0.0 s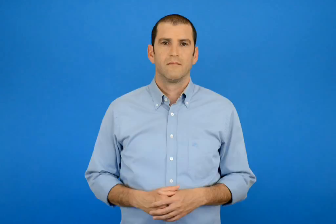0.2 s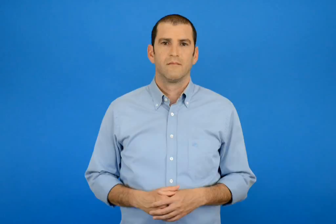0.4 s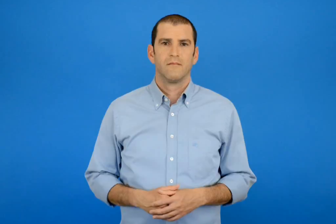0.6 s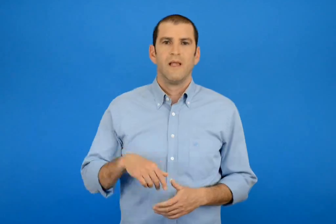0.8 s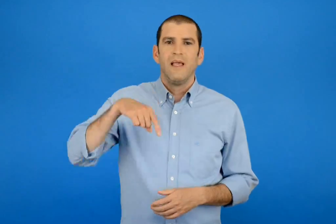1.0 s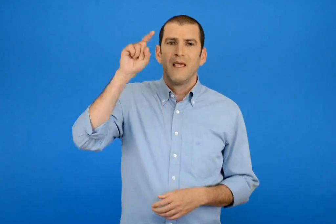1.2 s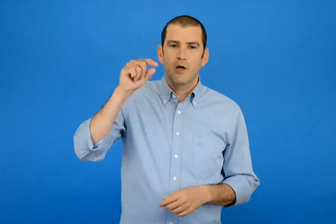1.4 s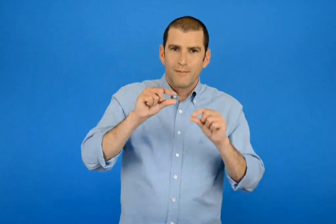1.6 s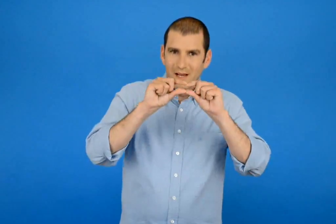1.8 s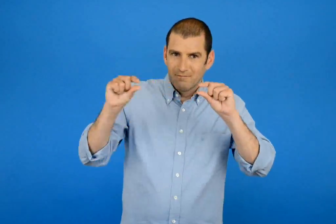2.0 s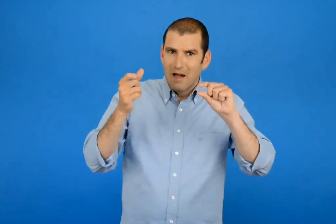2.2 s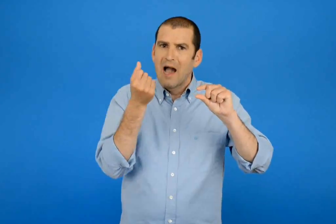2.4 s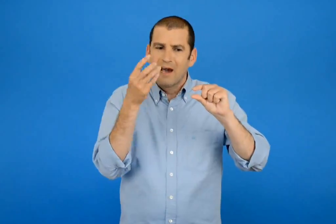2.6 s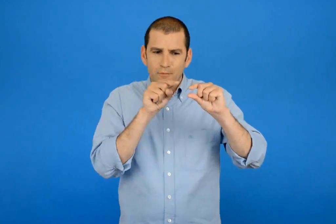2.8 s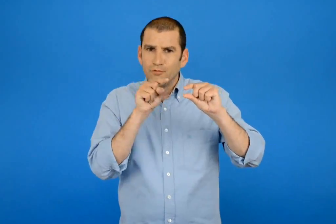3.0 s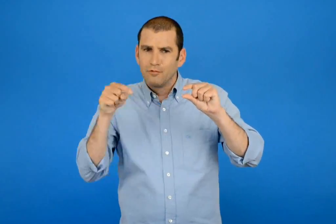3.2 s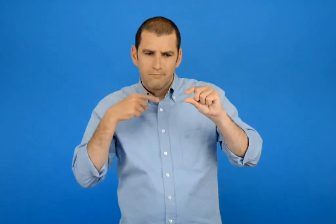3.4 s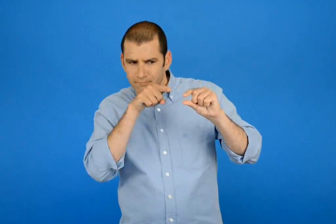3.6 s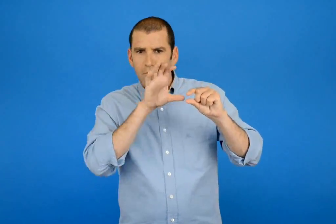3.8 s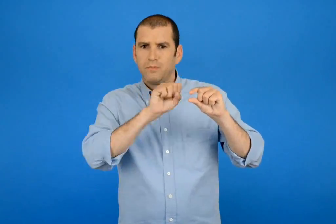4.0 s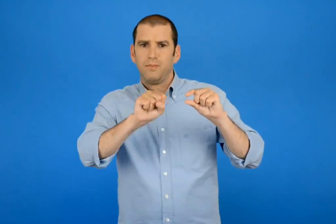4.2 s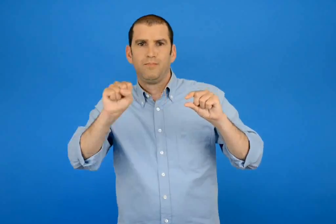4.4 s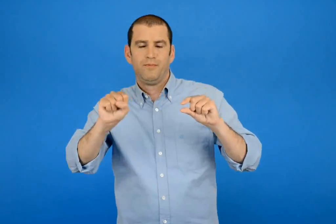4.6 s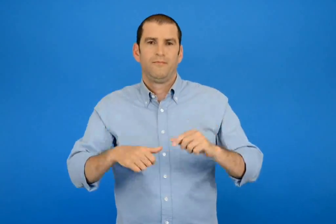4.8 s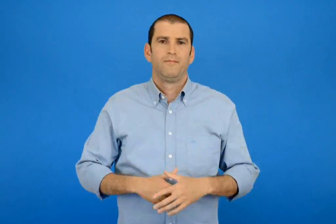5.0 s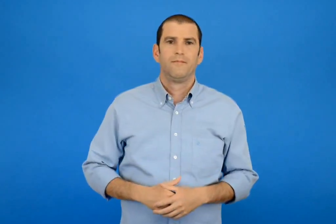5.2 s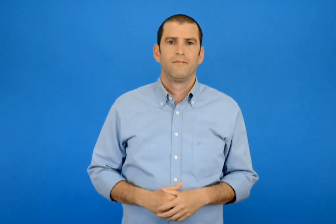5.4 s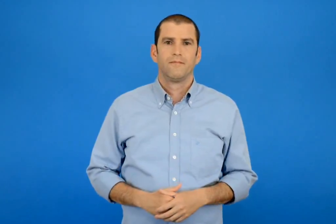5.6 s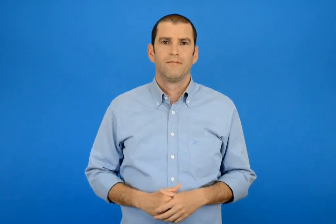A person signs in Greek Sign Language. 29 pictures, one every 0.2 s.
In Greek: να αναγνωρίζουμε τους αριθμούς που τους χρησιμοποιούμε στην ημερομηνία
